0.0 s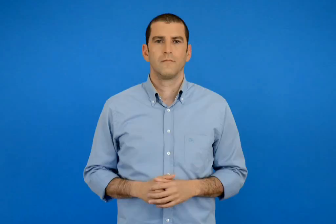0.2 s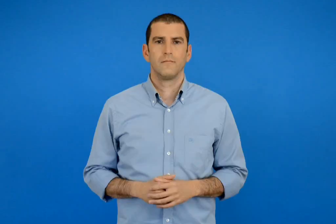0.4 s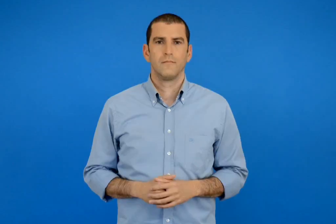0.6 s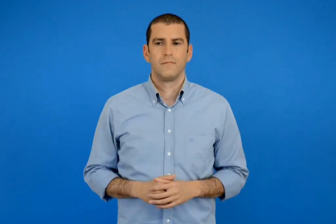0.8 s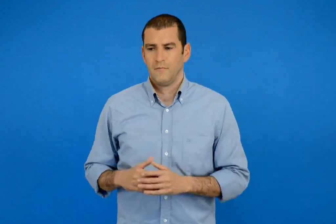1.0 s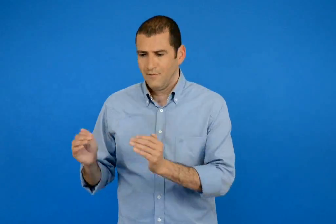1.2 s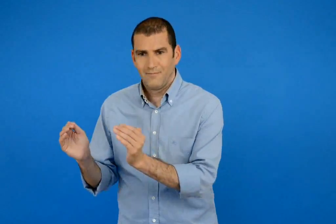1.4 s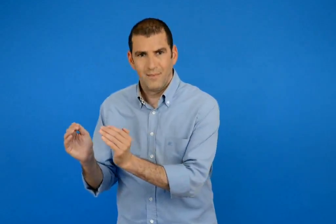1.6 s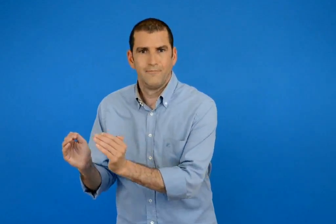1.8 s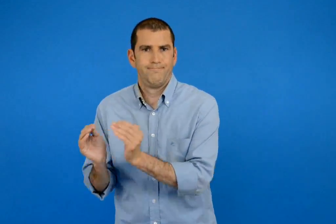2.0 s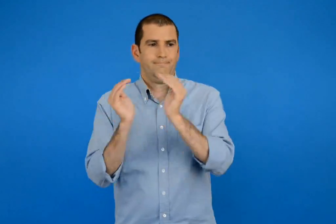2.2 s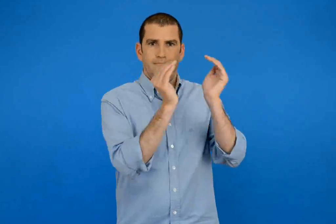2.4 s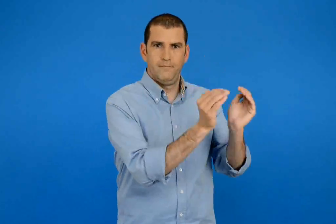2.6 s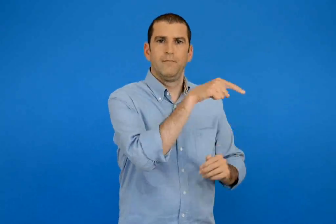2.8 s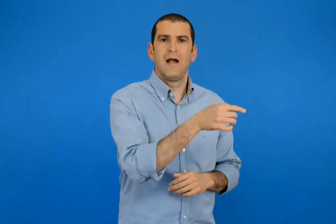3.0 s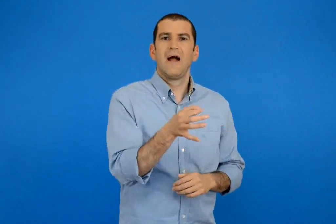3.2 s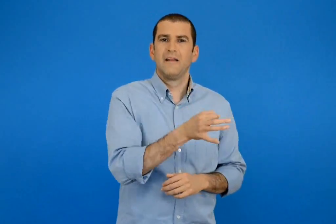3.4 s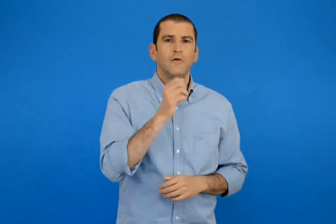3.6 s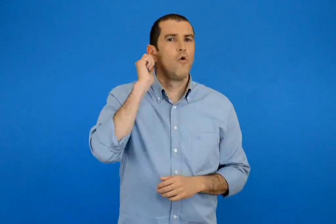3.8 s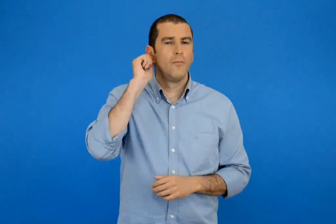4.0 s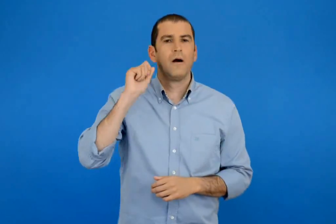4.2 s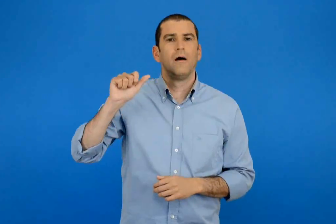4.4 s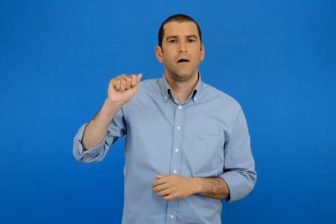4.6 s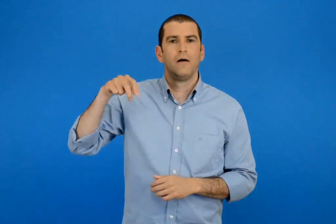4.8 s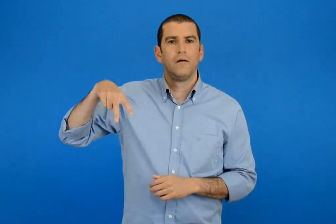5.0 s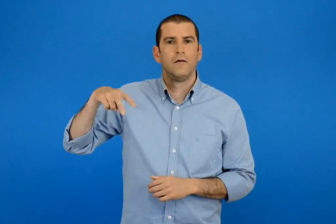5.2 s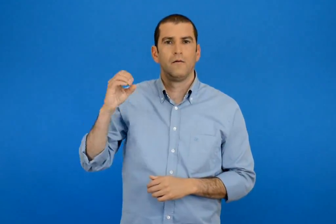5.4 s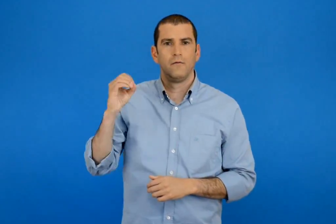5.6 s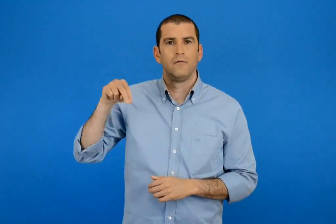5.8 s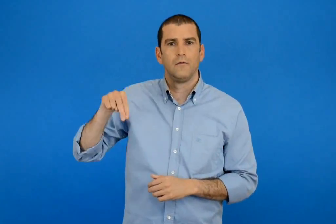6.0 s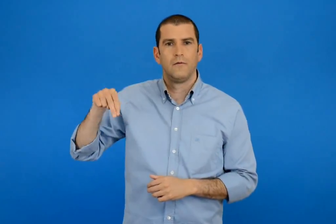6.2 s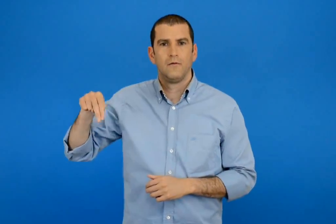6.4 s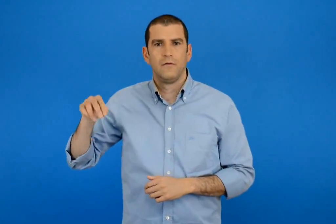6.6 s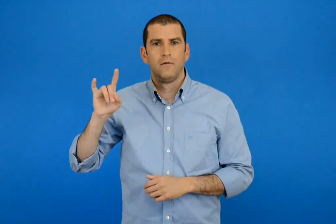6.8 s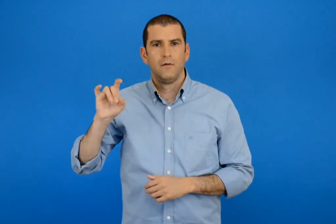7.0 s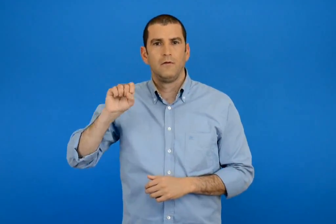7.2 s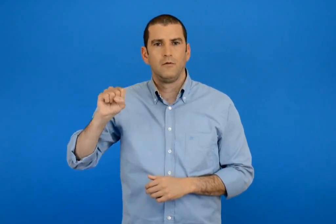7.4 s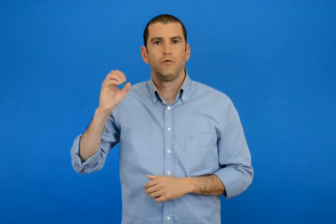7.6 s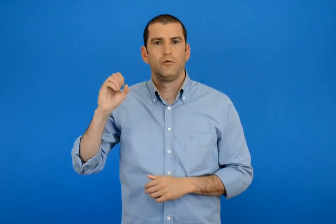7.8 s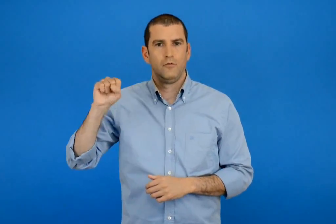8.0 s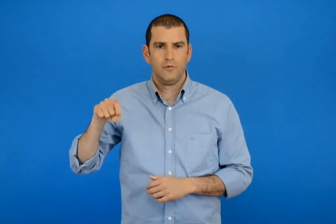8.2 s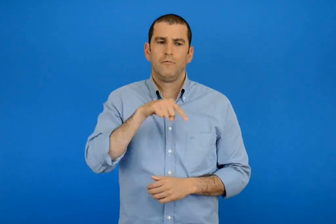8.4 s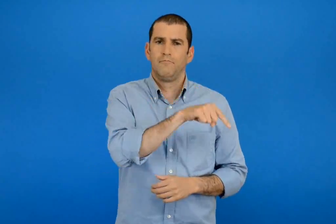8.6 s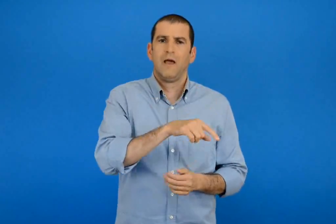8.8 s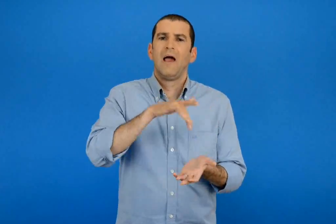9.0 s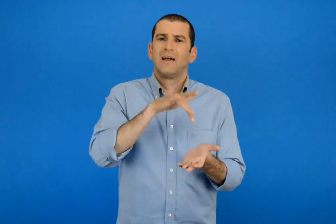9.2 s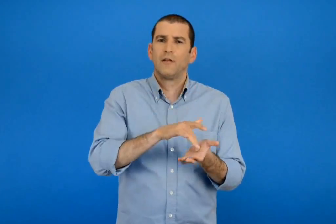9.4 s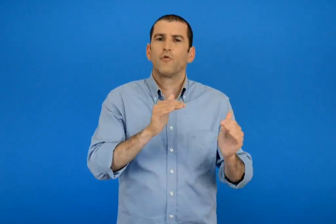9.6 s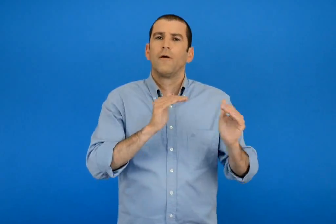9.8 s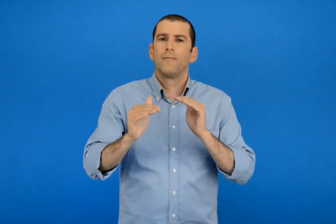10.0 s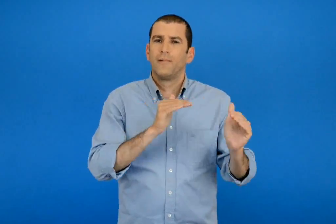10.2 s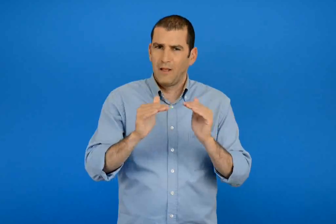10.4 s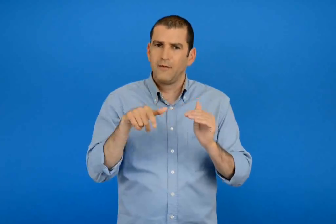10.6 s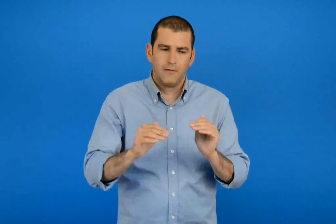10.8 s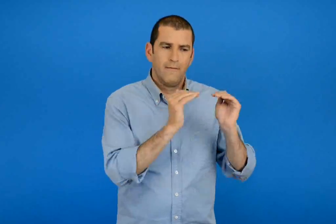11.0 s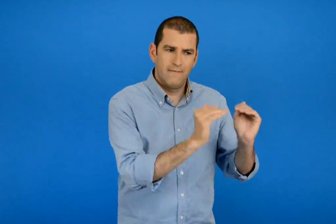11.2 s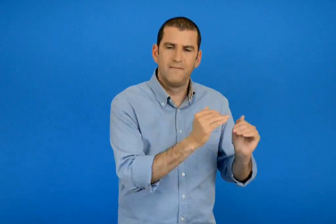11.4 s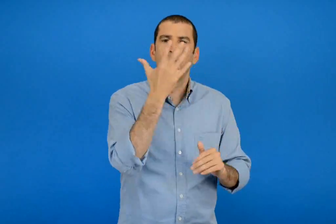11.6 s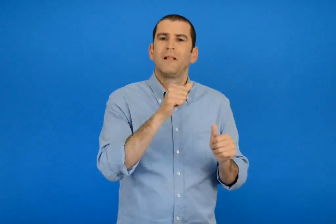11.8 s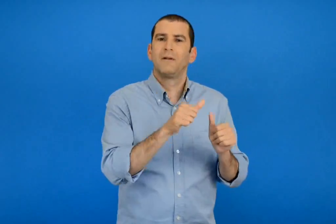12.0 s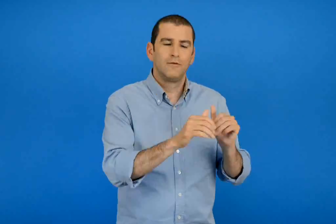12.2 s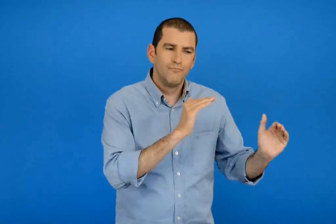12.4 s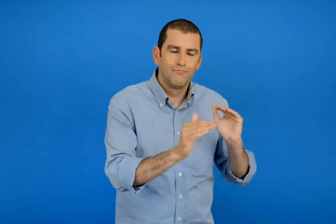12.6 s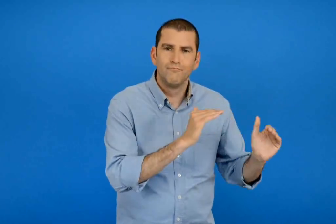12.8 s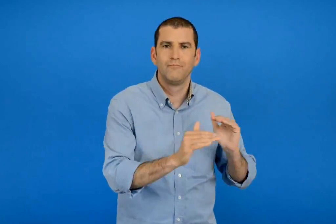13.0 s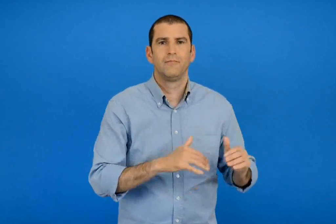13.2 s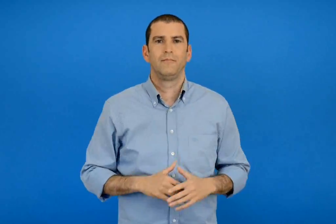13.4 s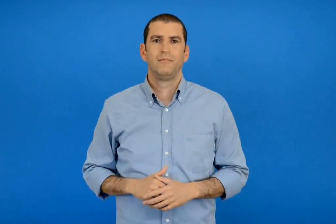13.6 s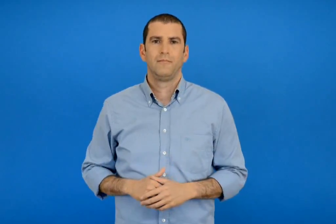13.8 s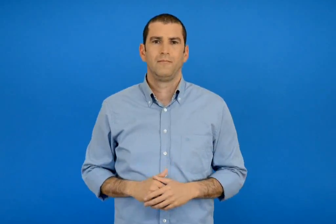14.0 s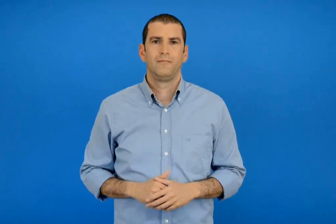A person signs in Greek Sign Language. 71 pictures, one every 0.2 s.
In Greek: φιλοξενήθηκε για πέντε μήνες στο κέντρο περίθαλψης στην αλόννησο
